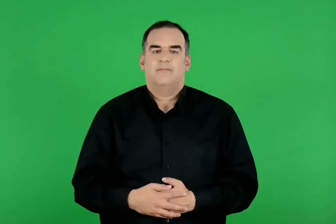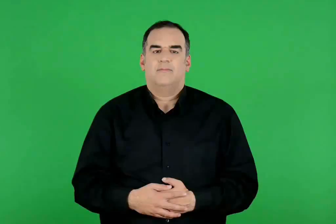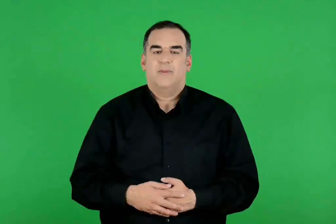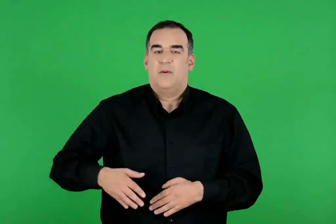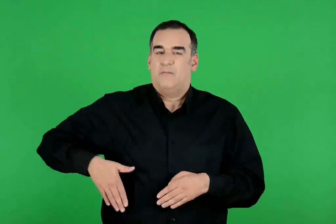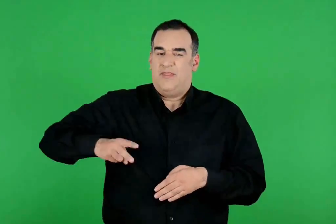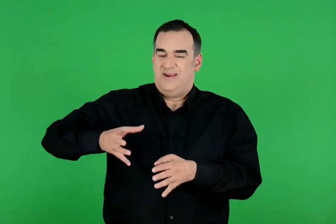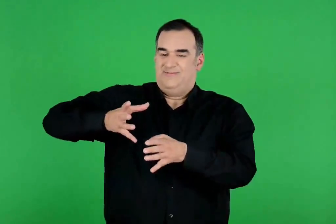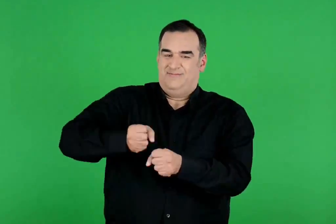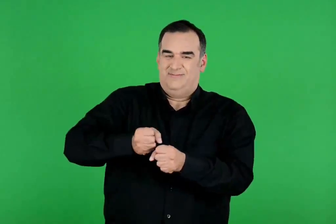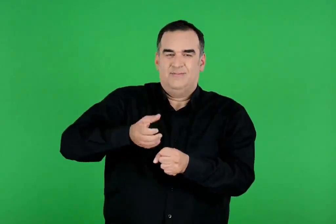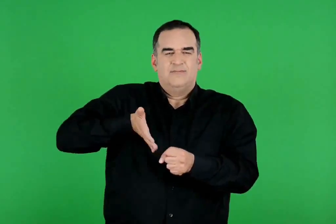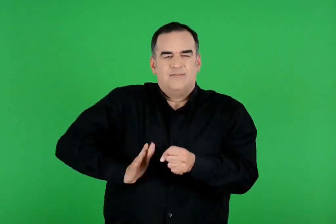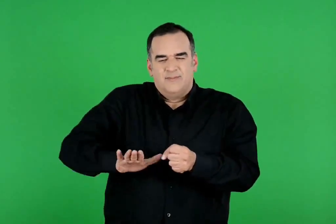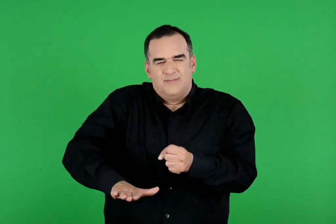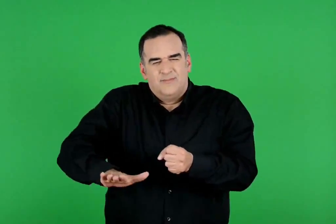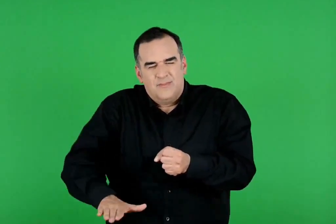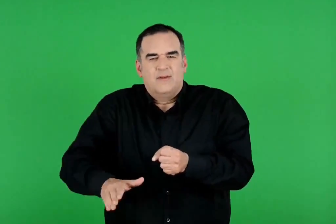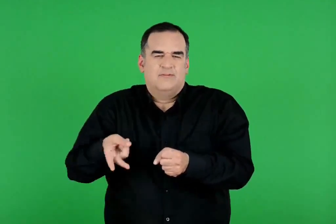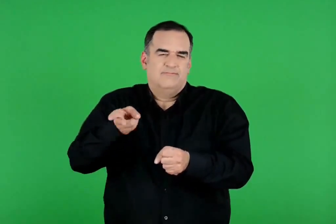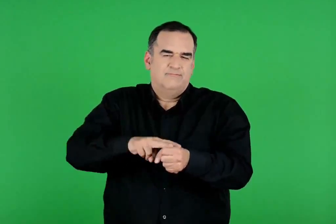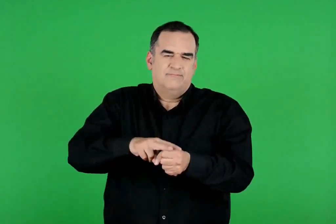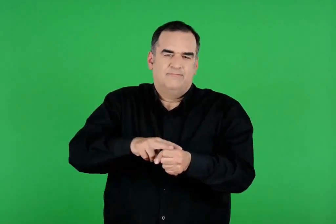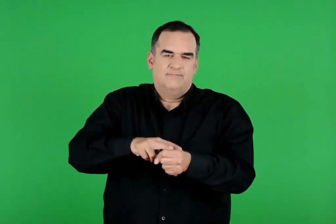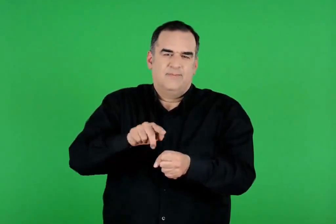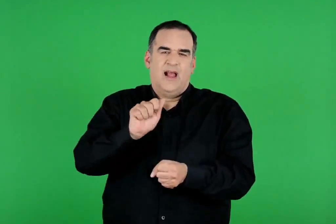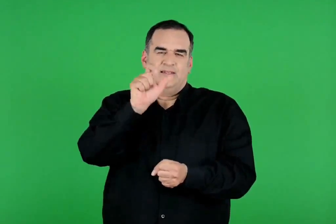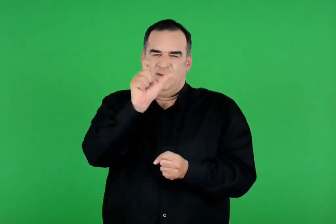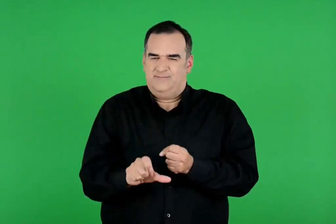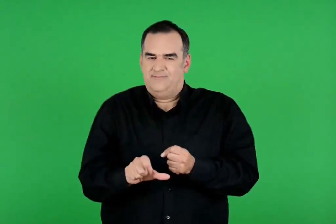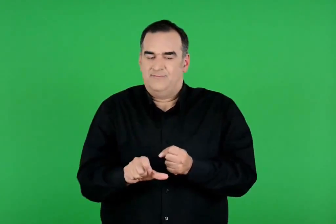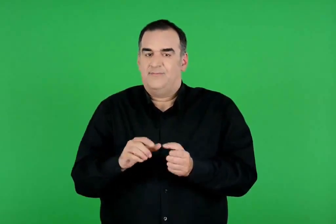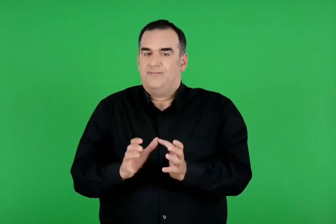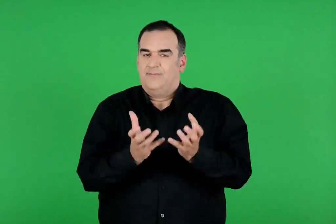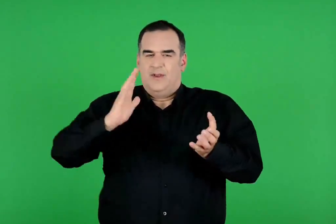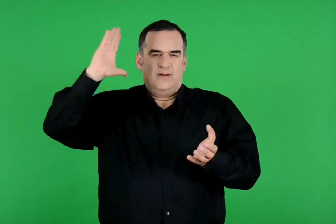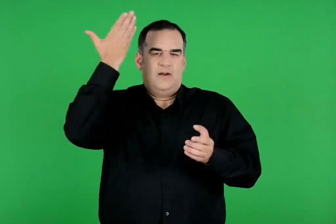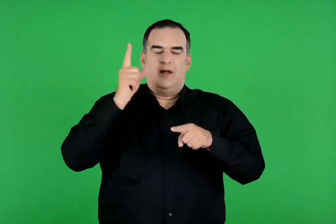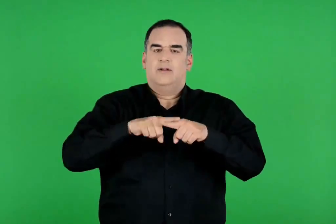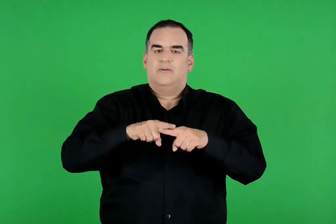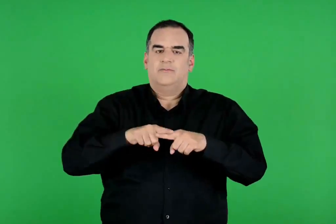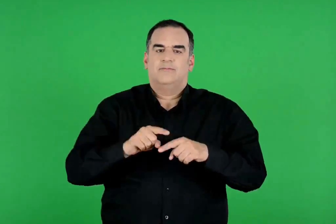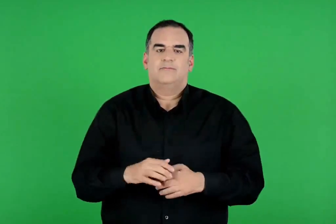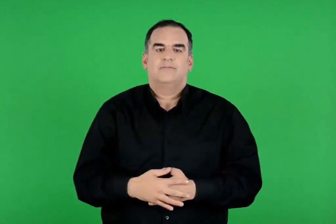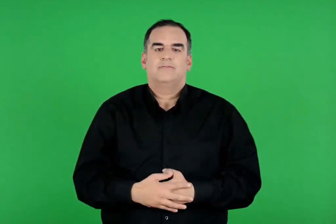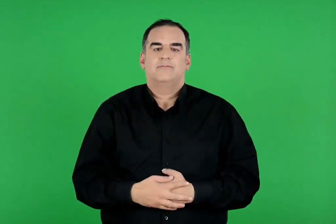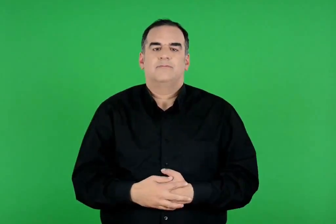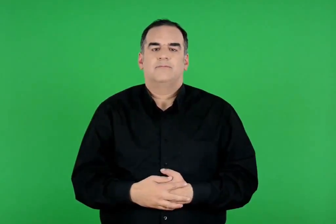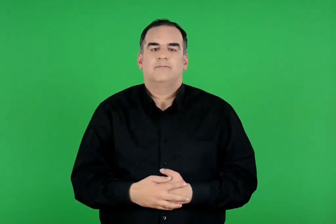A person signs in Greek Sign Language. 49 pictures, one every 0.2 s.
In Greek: στα πόδια του κρατά τον νεκρό εγγονό του , τον αστυάνακτα. από αρχαίο ελληνικό αγγείο
